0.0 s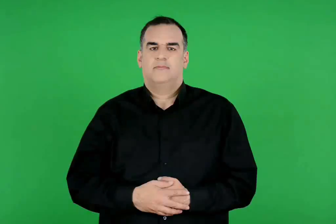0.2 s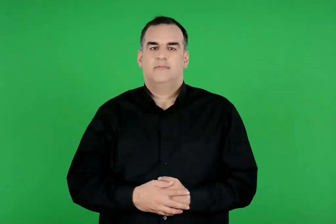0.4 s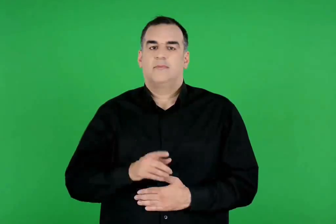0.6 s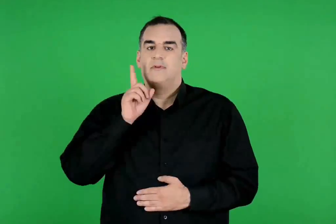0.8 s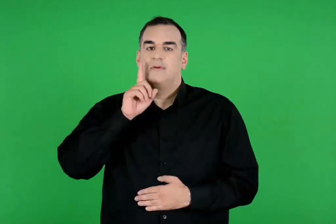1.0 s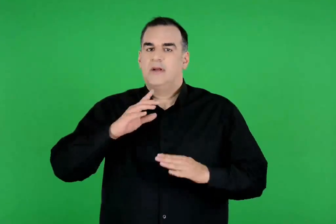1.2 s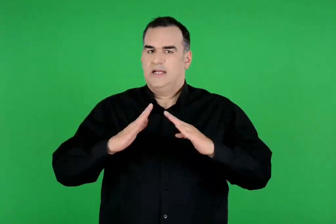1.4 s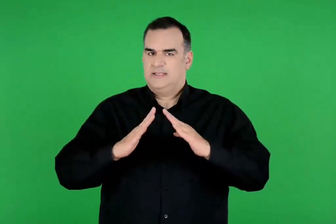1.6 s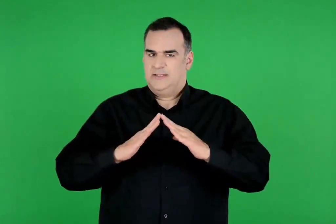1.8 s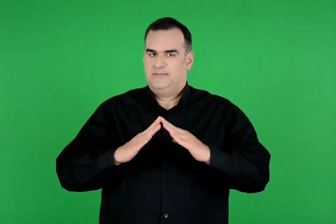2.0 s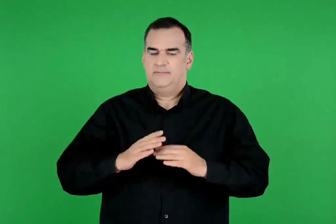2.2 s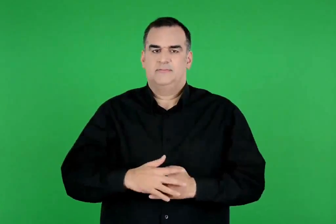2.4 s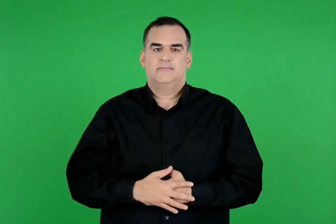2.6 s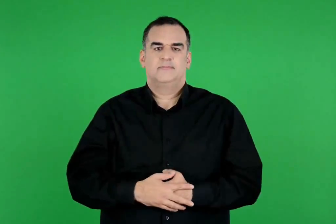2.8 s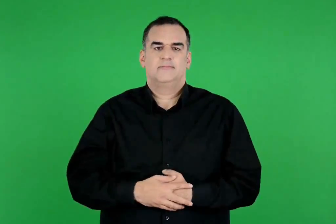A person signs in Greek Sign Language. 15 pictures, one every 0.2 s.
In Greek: η εστία
